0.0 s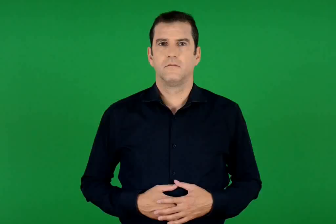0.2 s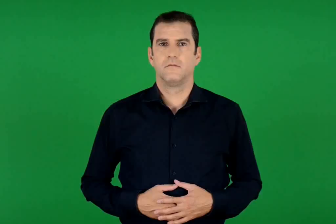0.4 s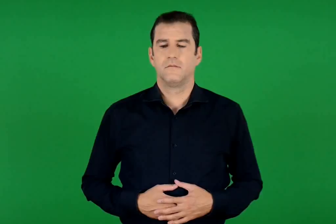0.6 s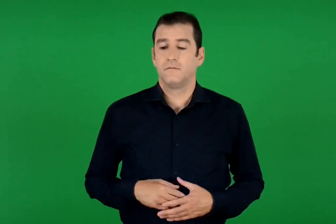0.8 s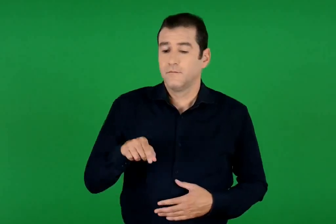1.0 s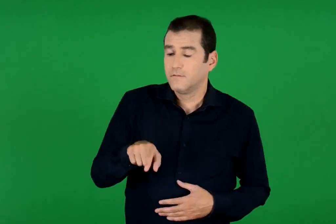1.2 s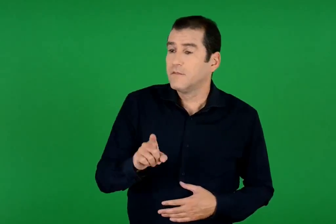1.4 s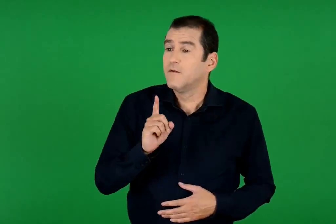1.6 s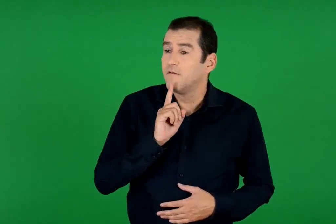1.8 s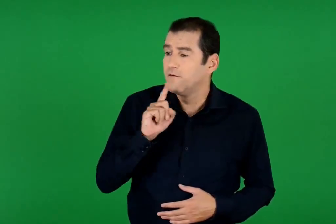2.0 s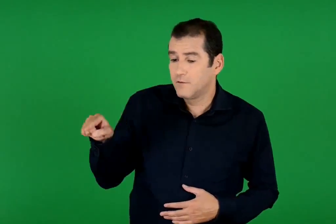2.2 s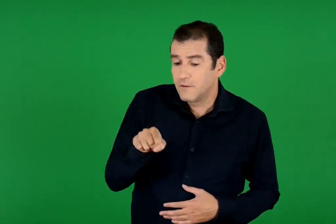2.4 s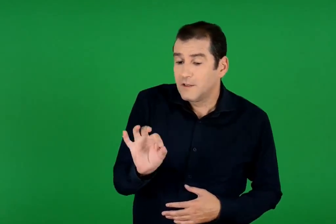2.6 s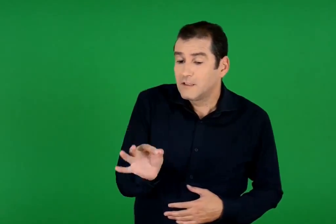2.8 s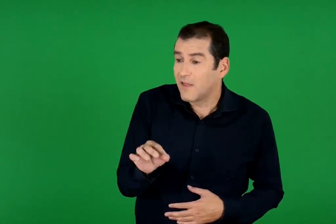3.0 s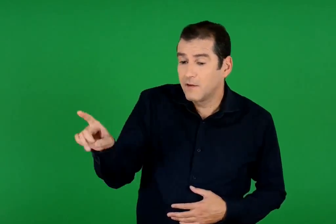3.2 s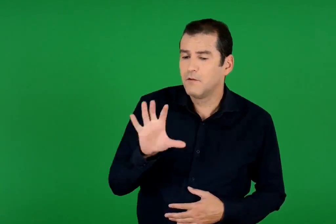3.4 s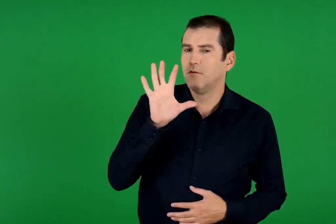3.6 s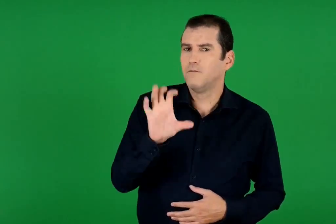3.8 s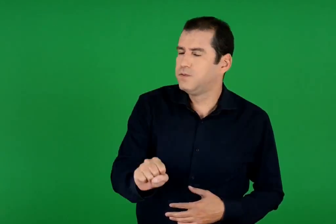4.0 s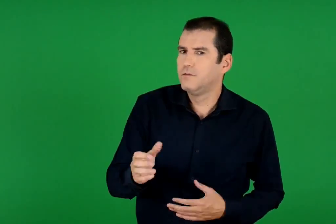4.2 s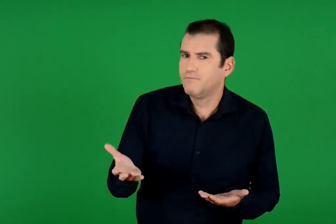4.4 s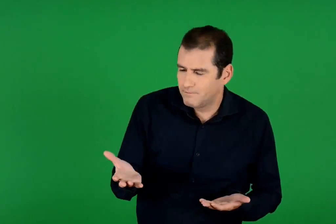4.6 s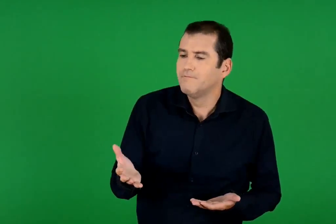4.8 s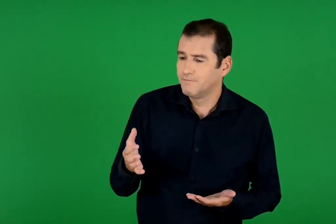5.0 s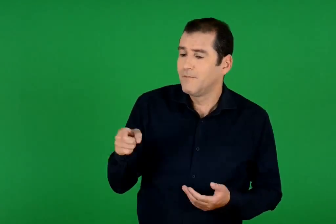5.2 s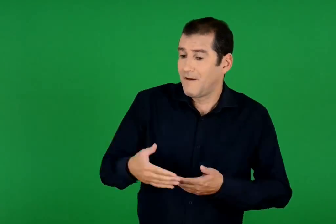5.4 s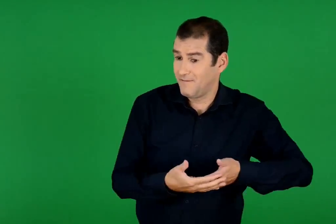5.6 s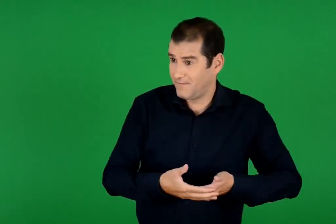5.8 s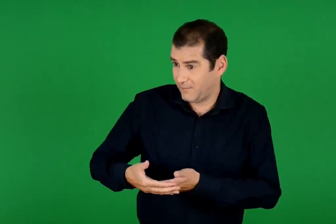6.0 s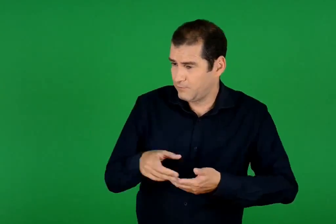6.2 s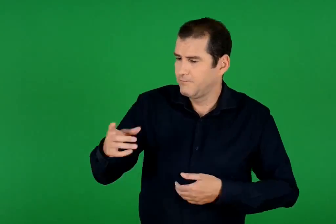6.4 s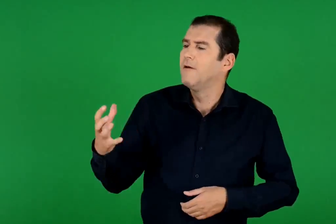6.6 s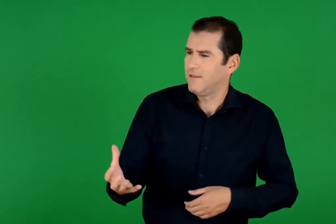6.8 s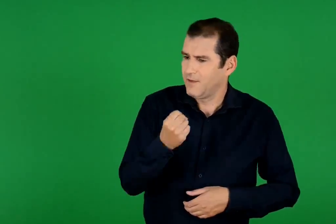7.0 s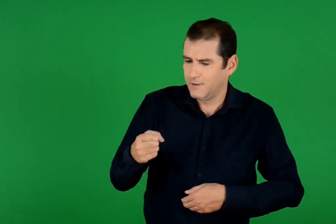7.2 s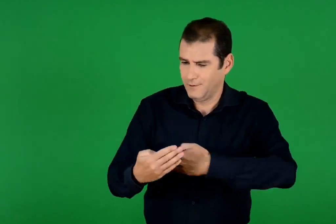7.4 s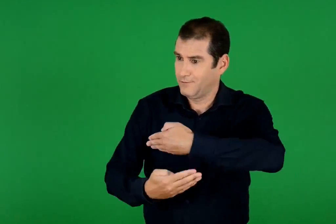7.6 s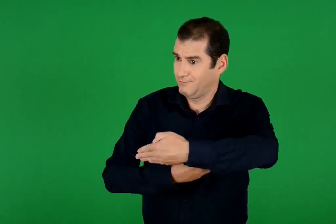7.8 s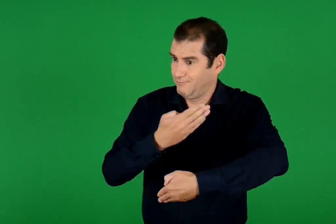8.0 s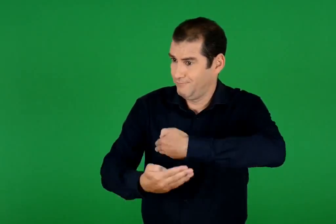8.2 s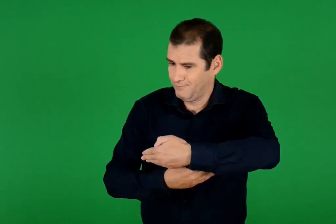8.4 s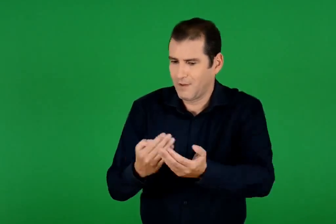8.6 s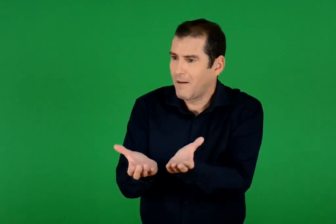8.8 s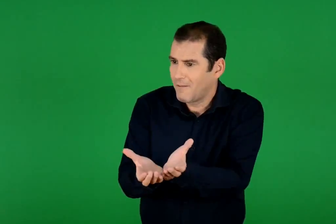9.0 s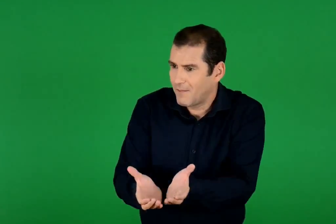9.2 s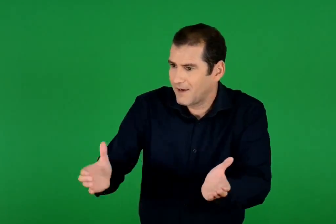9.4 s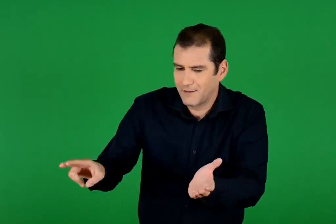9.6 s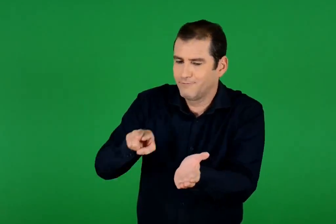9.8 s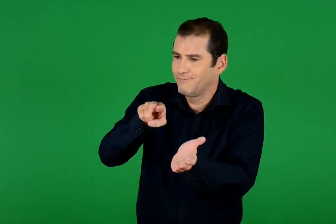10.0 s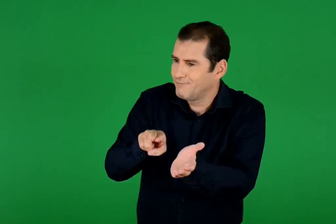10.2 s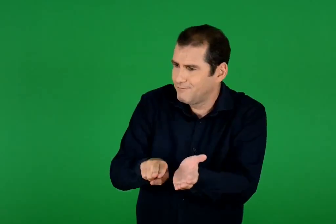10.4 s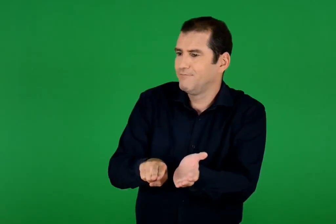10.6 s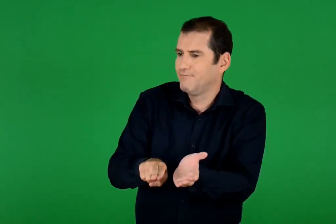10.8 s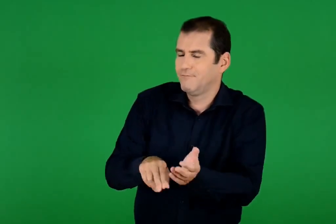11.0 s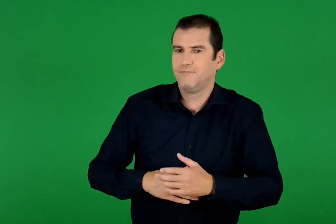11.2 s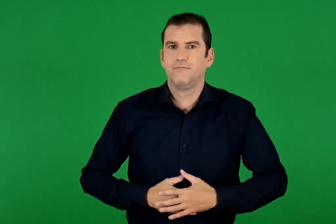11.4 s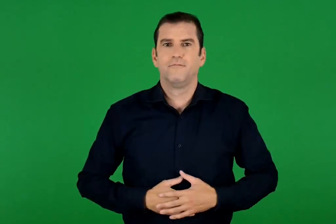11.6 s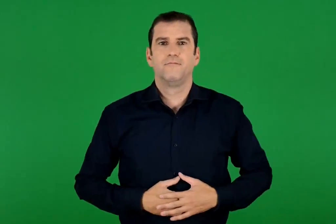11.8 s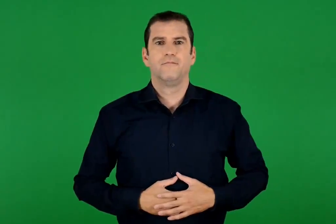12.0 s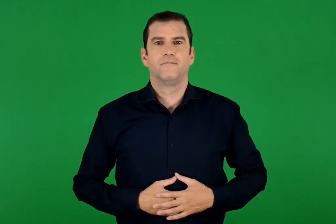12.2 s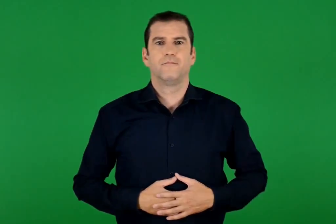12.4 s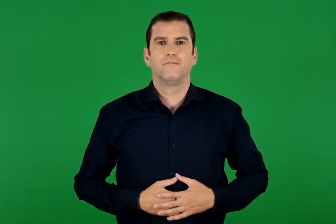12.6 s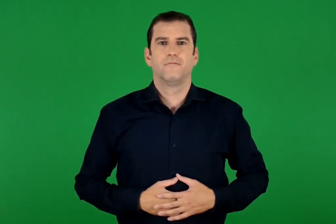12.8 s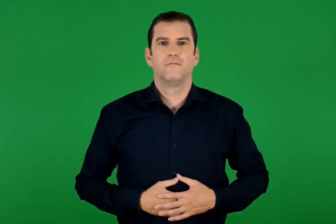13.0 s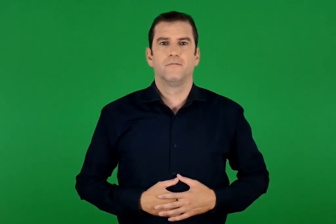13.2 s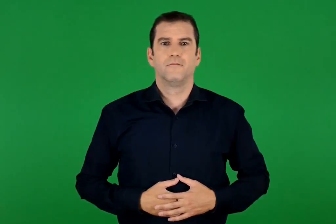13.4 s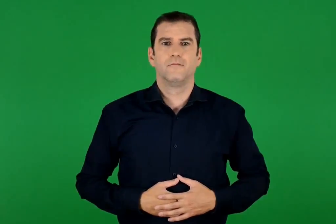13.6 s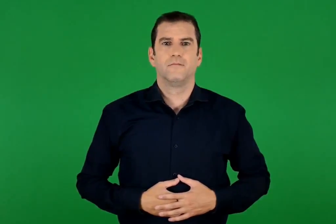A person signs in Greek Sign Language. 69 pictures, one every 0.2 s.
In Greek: και τούτο είναι το σημάδι για να τον αναγνωρίσετε θα βρείτε ένα βρέφος σπαργανωμένο και ξαπλωμένο μέσα σε ένα παχνί
